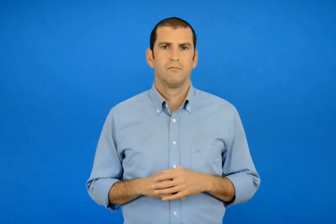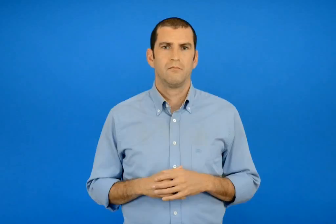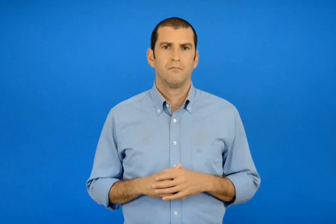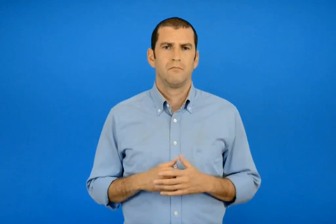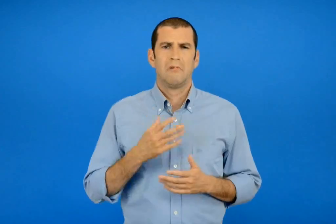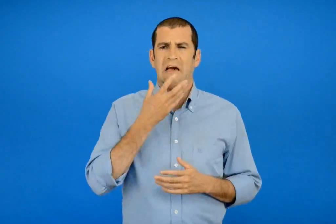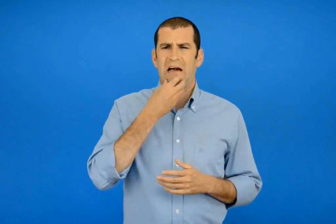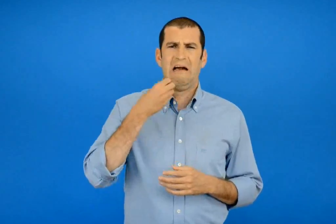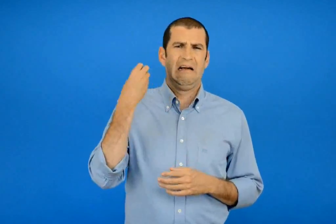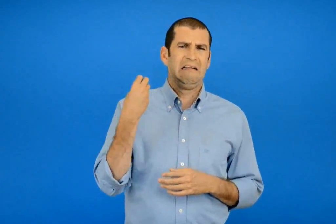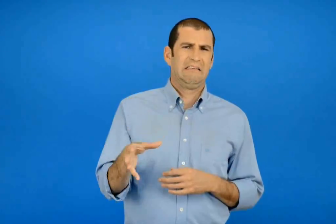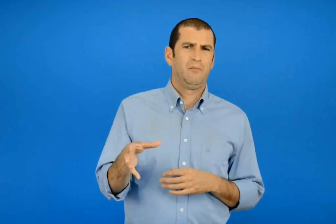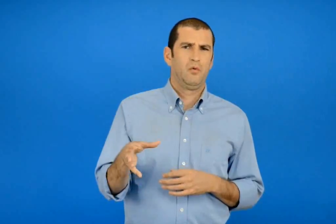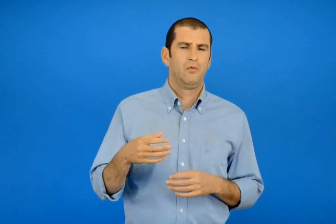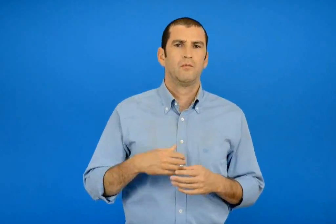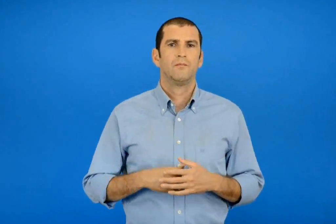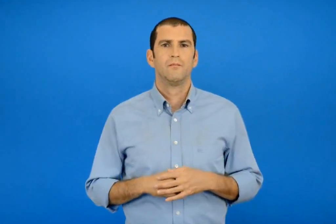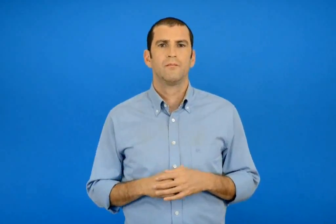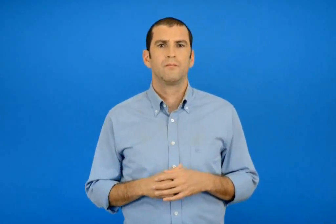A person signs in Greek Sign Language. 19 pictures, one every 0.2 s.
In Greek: άσχημο
